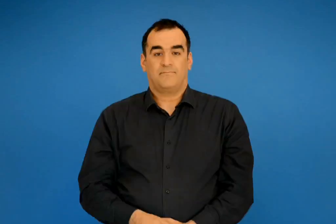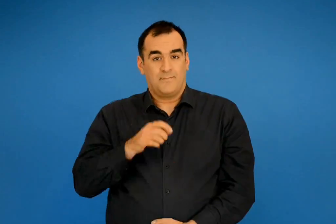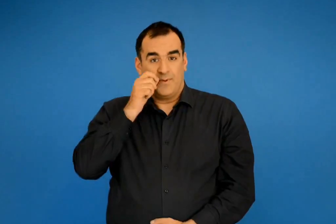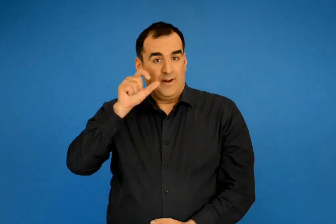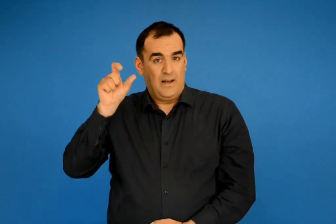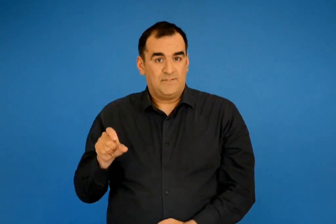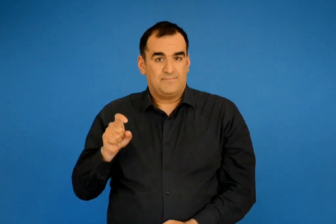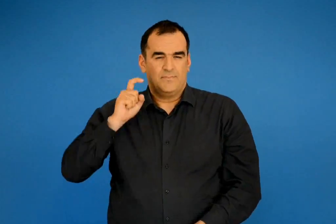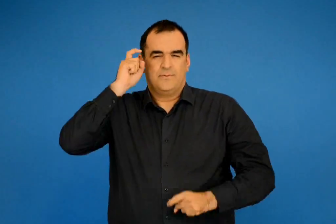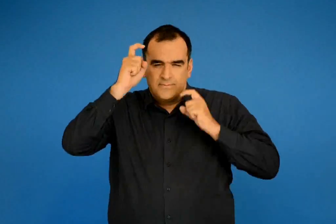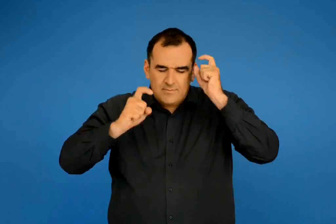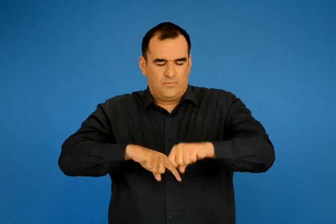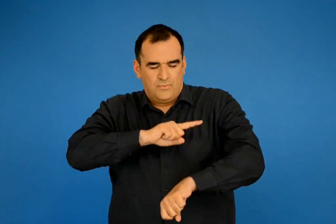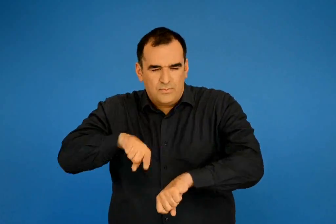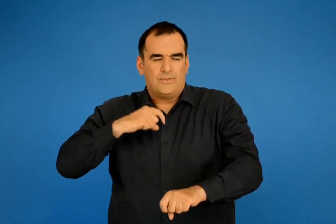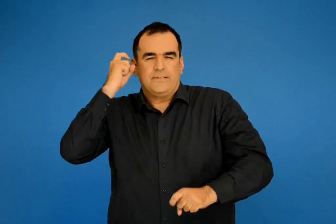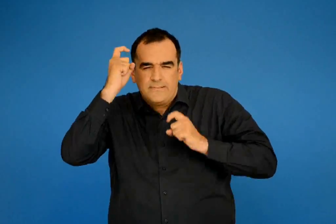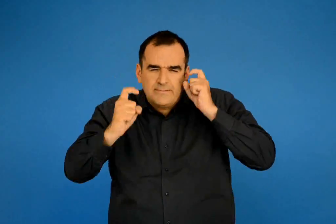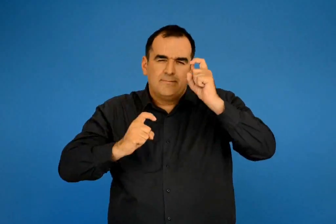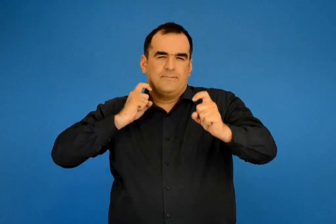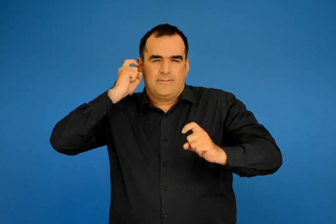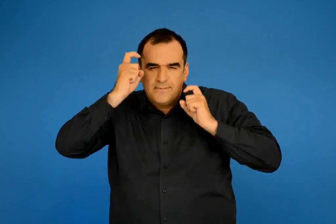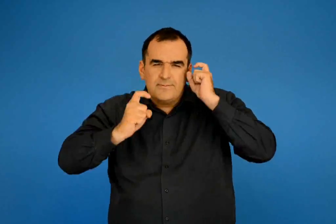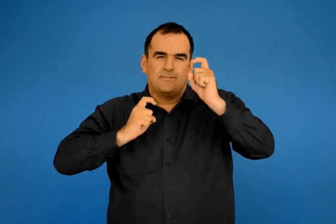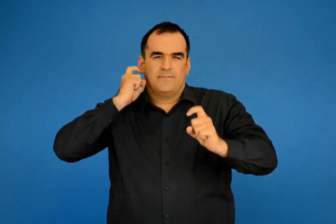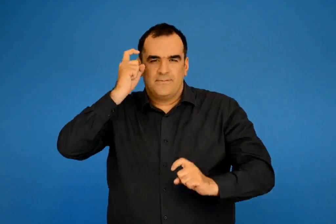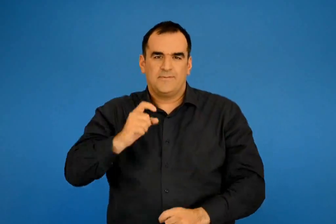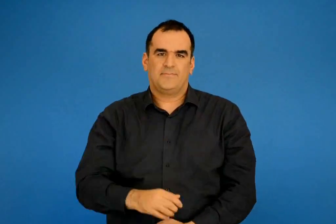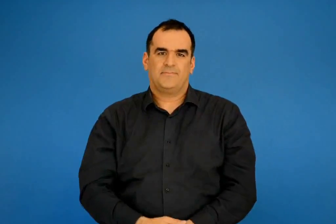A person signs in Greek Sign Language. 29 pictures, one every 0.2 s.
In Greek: ο λάμπης συλλογίστηκε πάλι κάμποση ώρα
